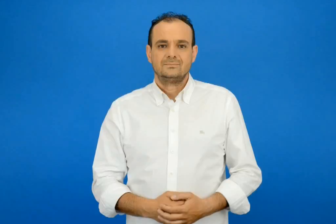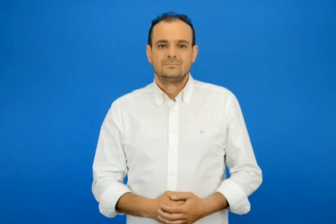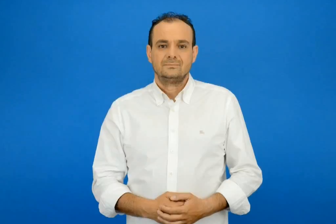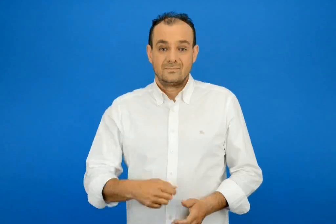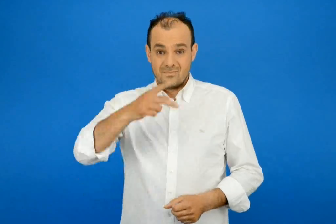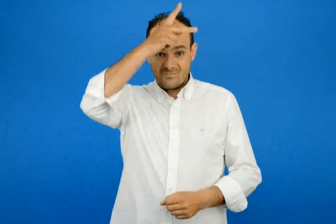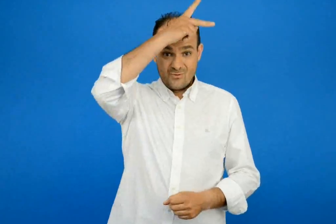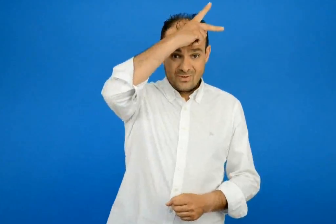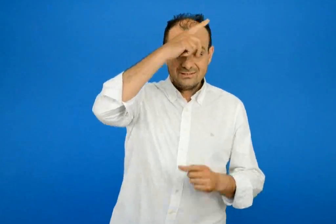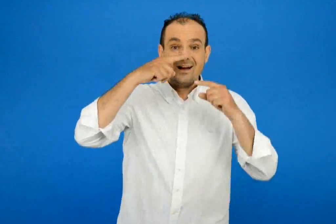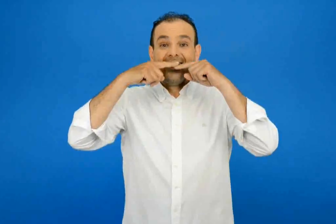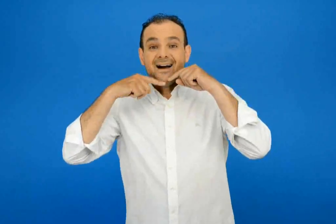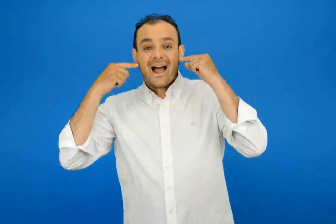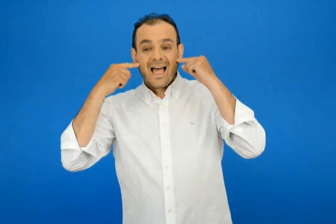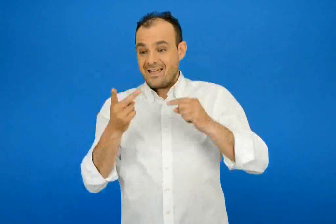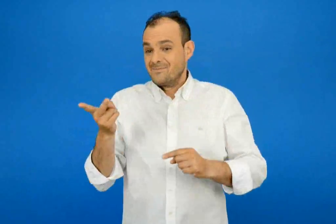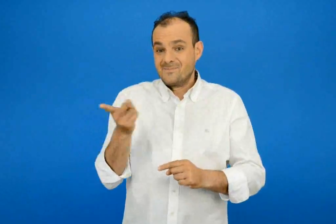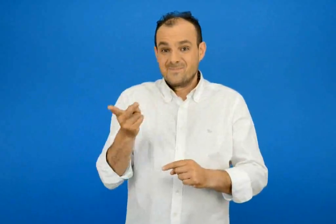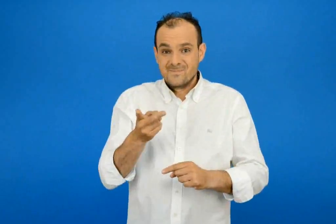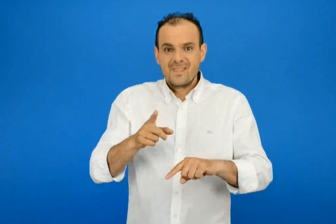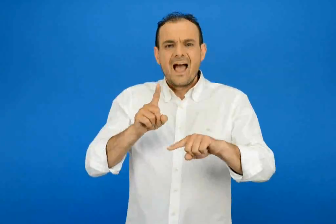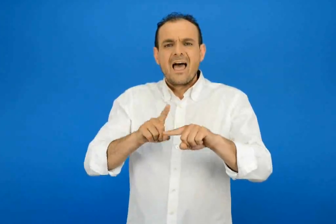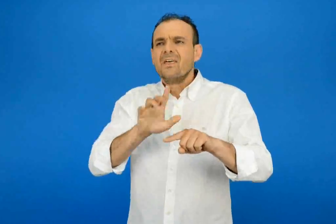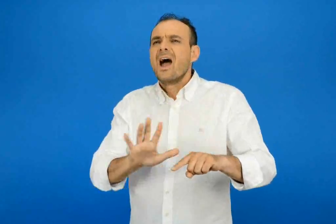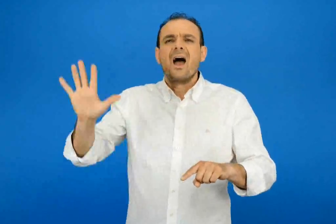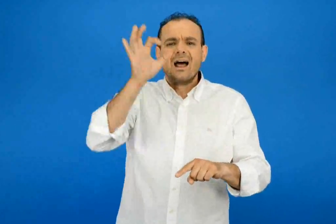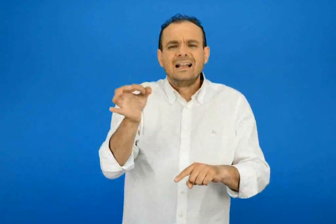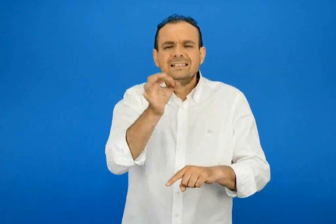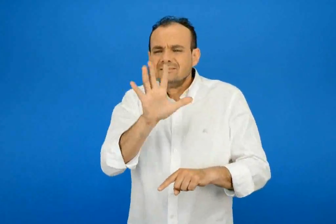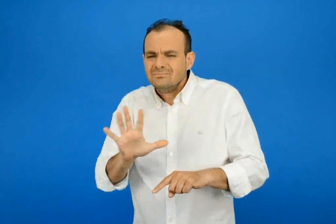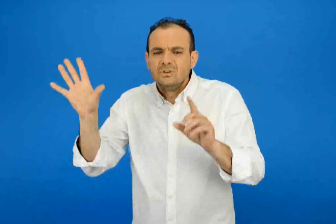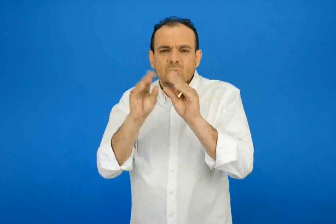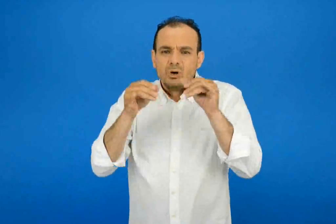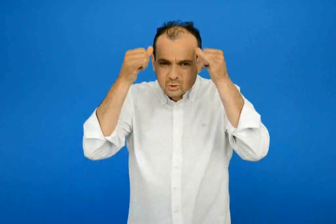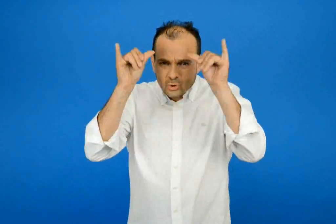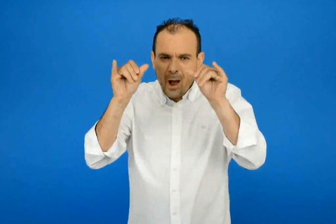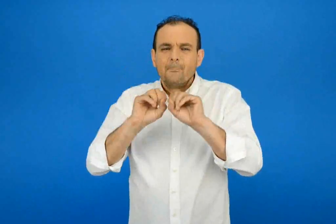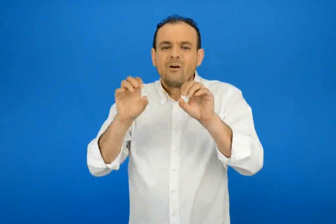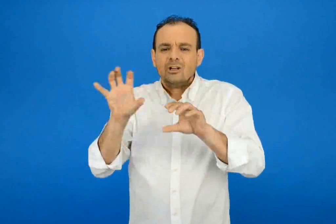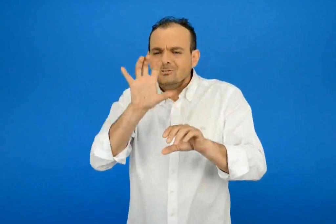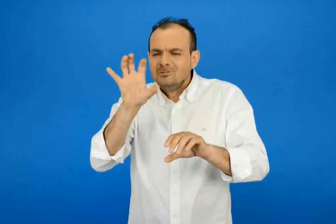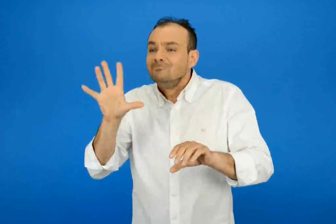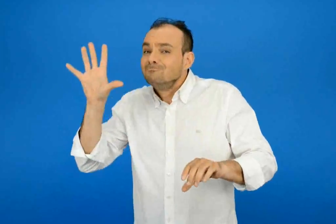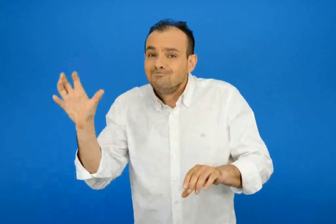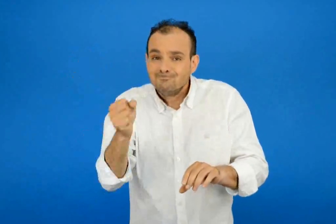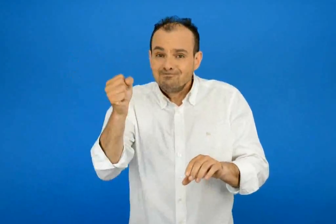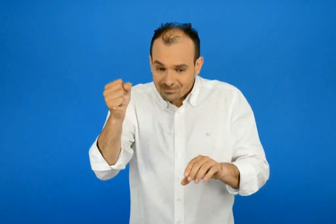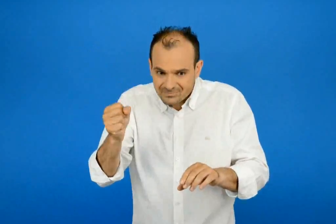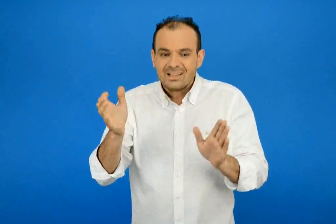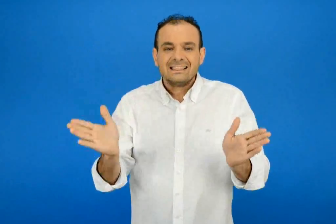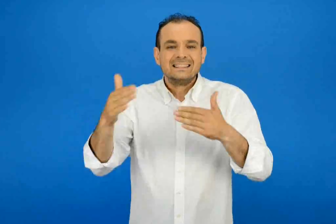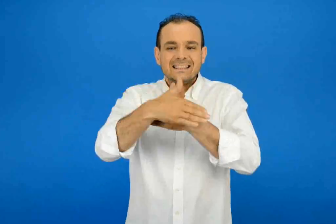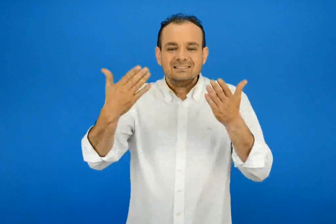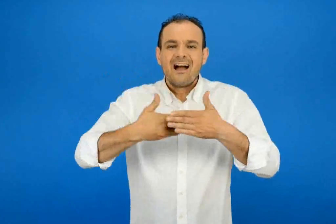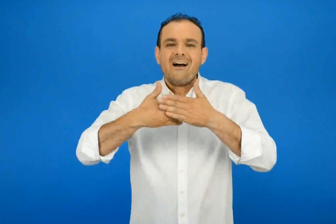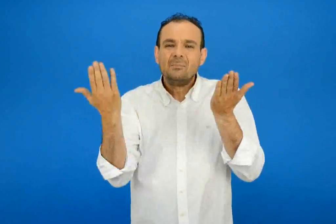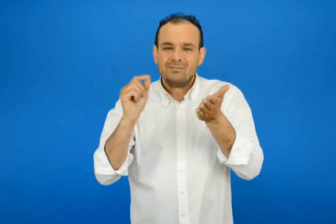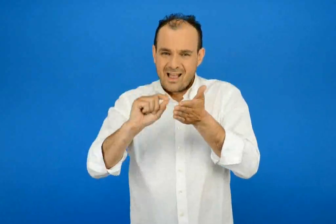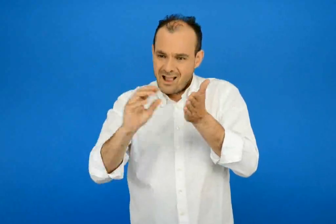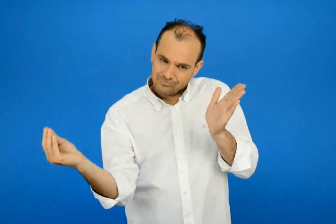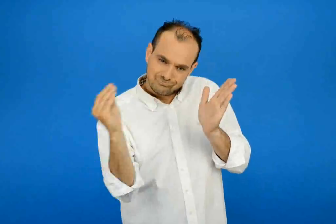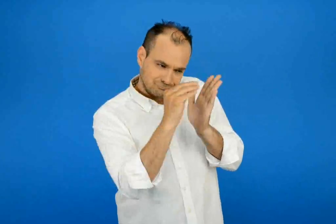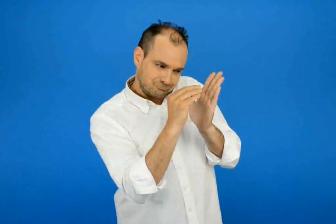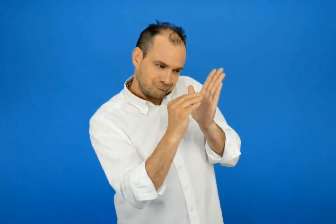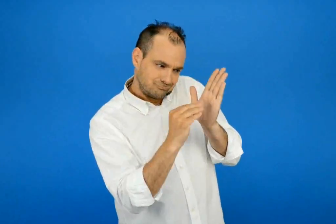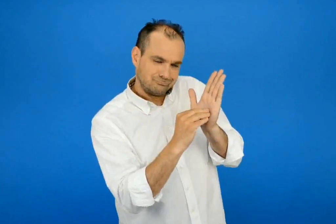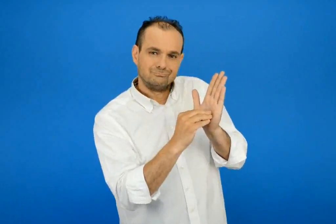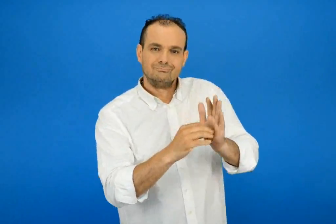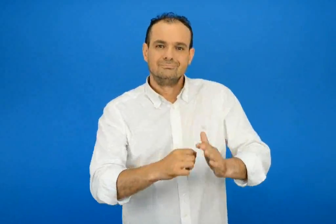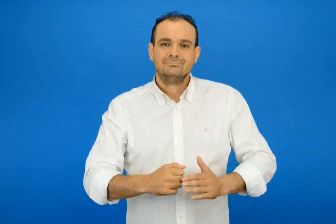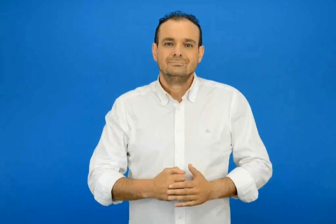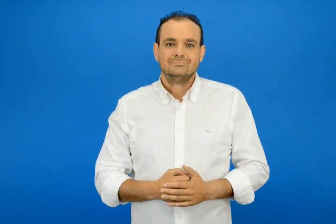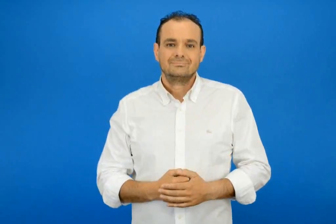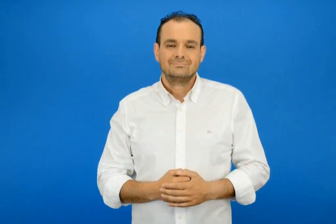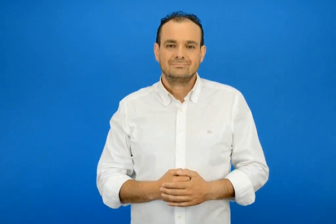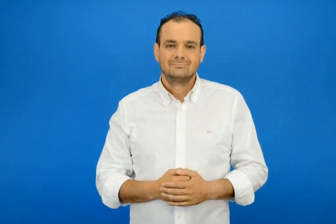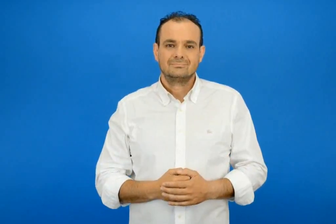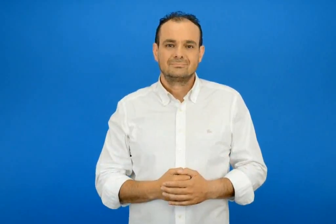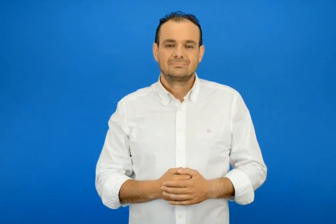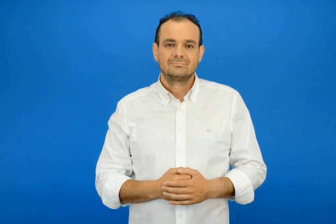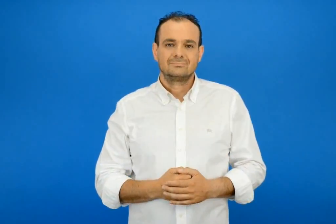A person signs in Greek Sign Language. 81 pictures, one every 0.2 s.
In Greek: ο λουκάς και η χαρά ανέλαβαν να βρουν πληροφορίες για ζώα που ζουν σε νησιά της ελλάδας για να τις βάλουν στην εφημερίδα της τάξης
